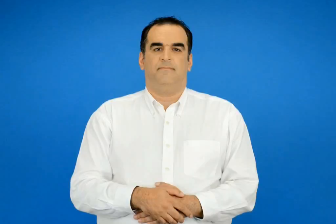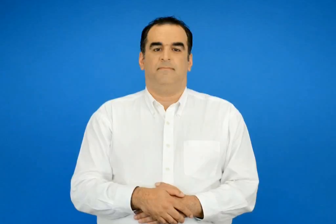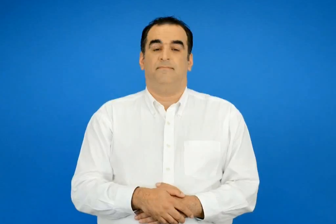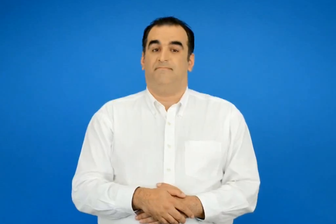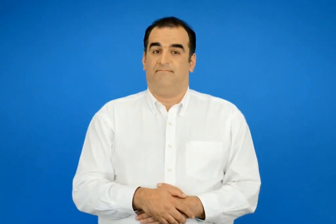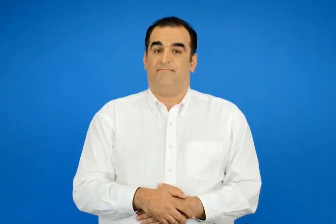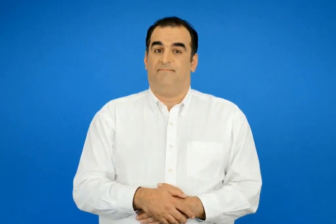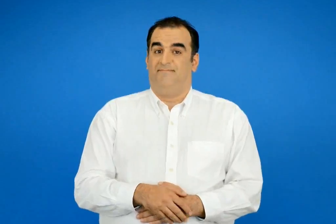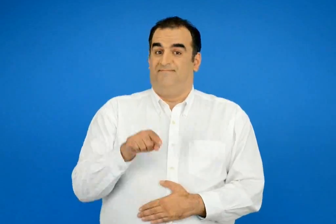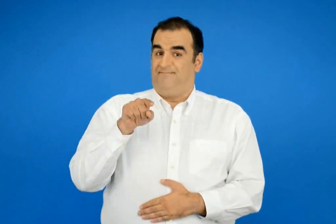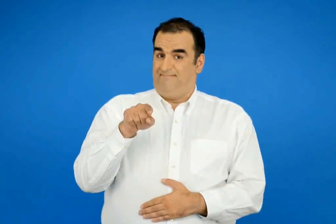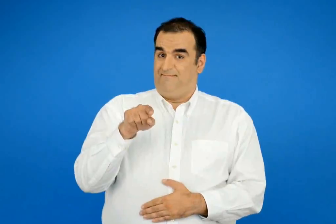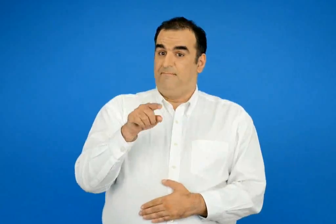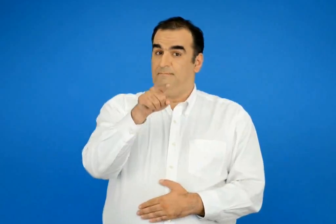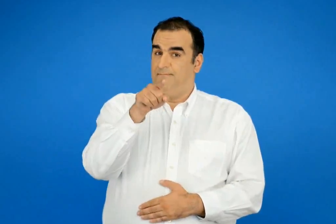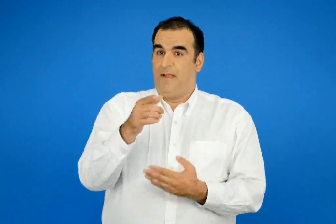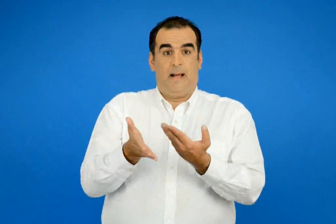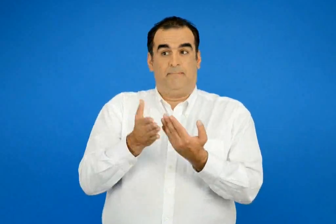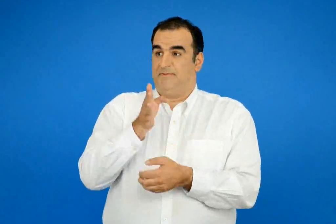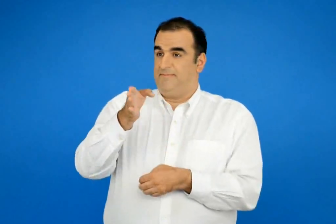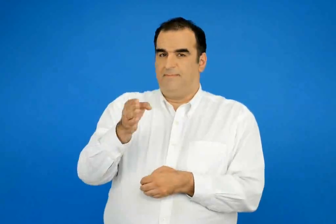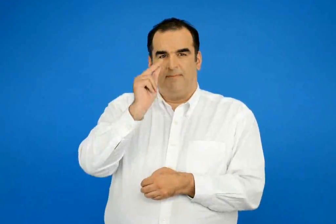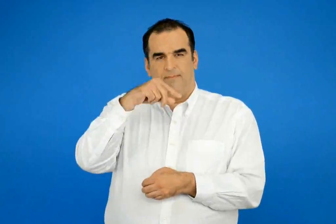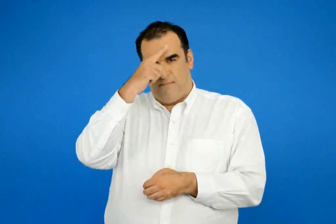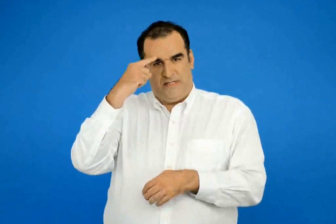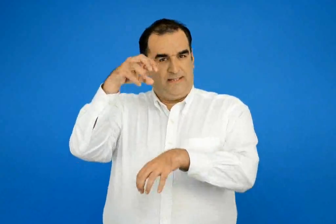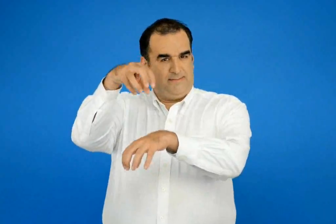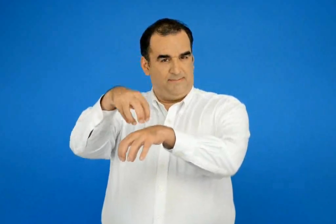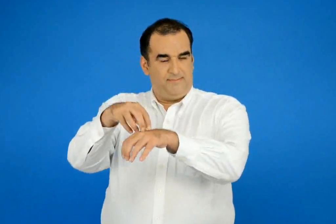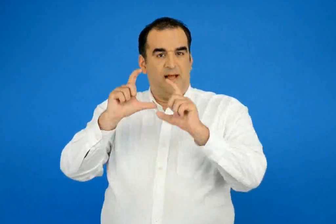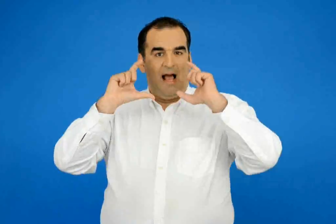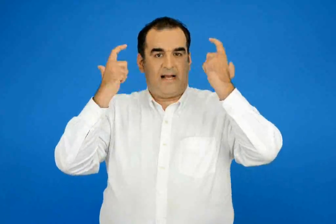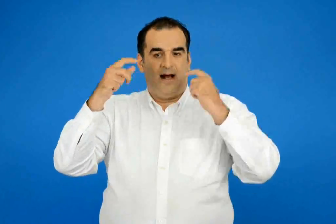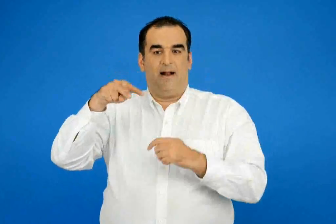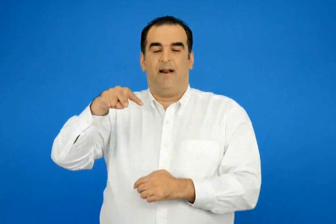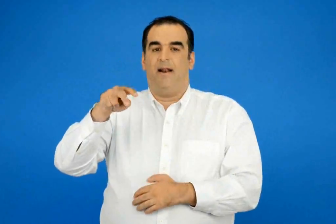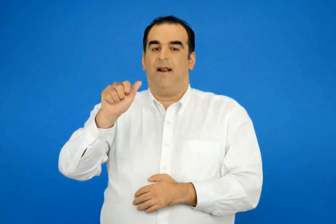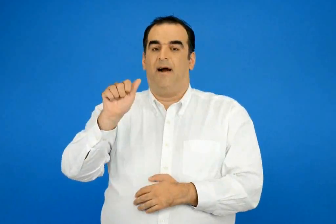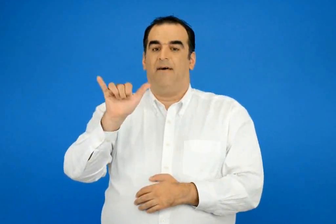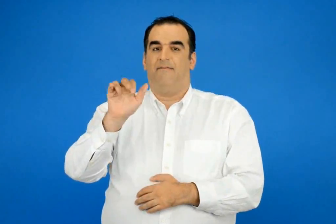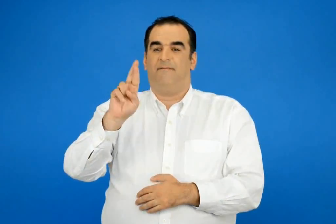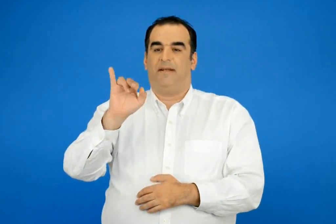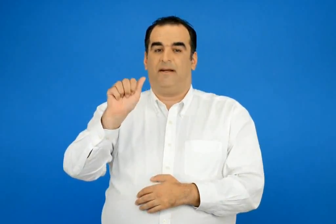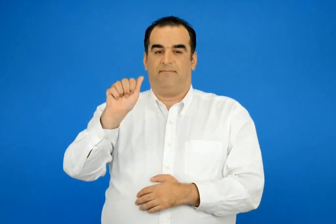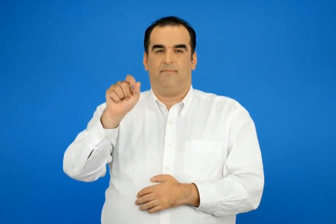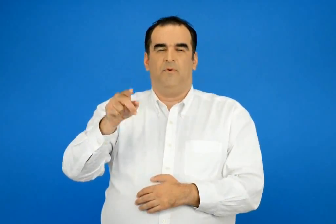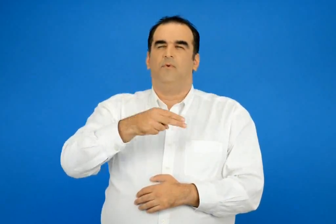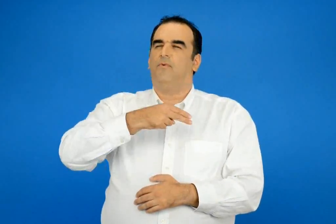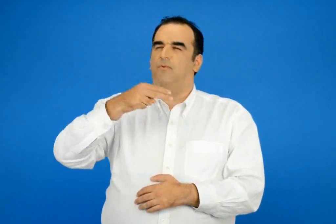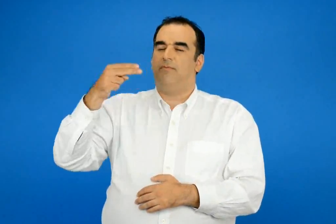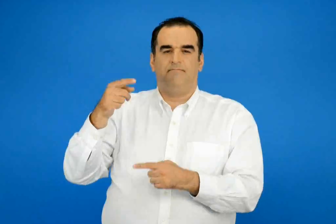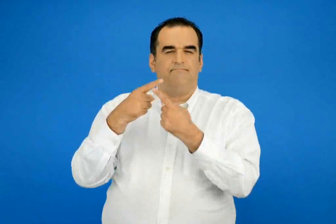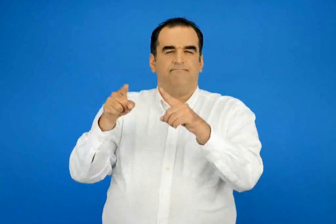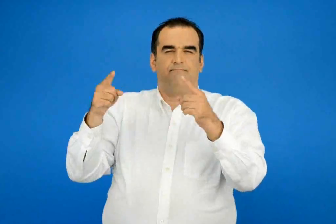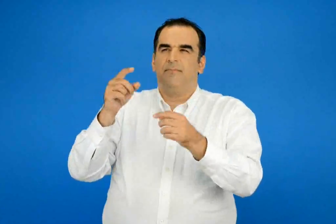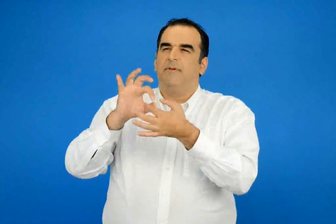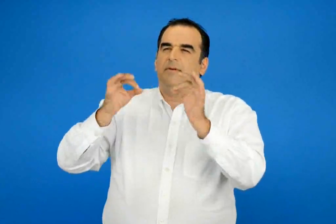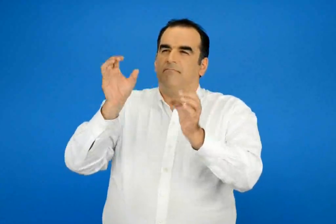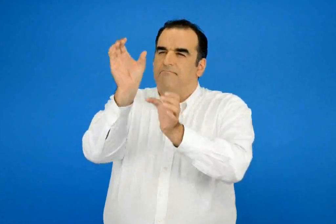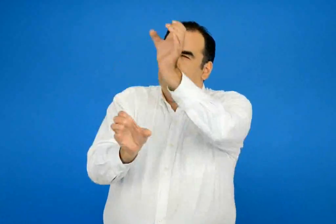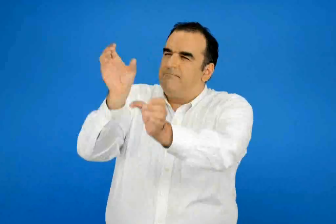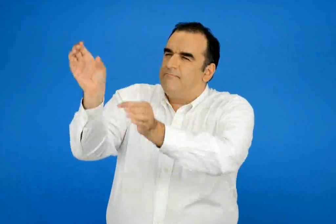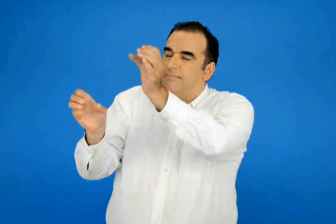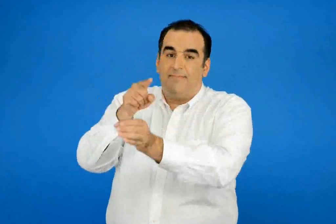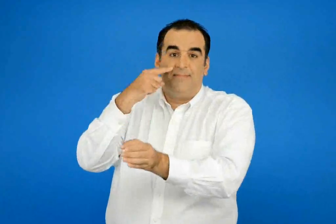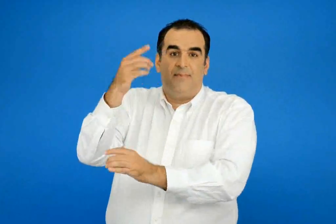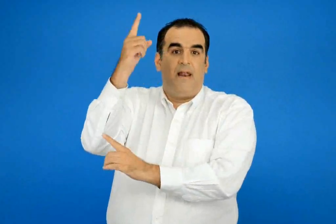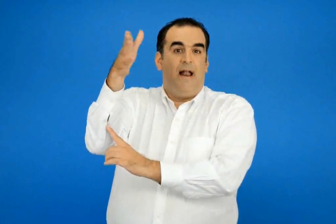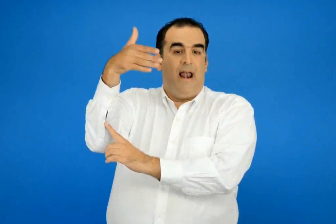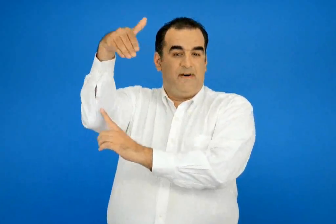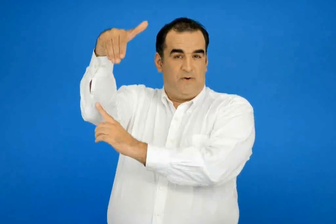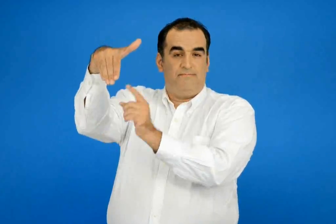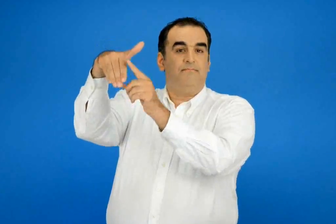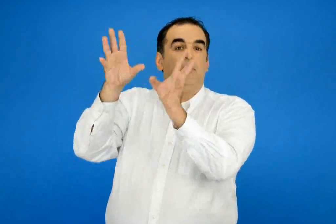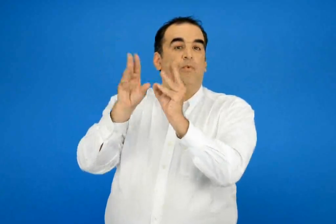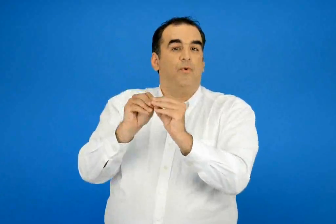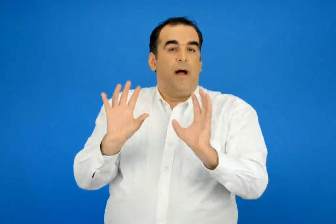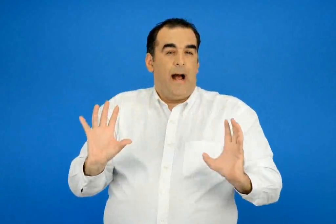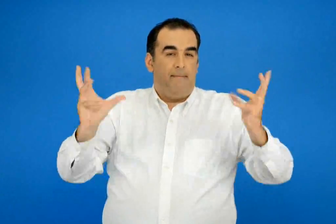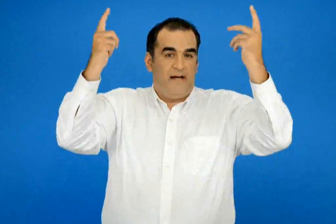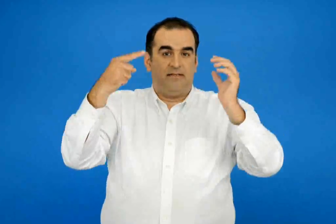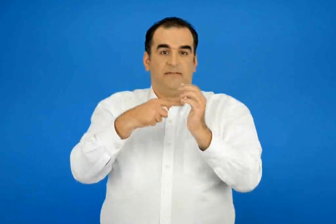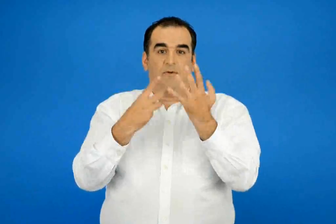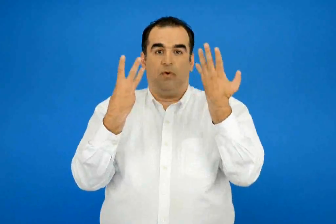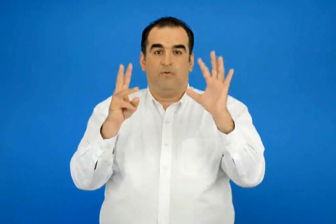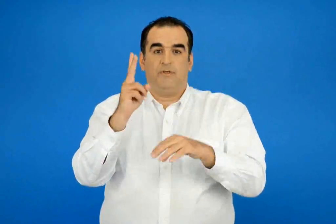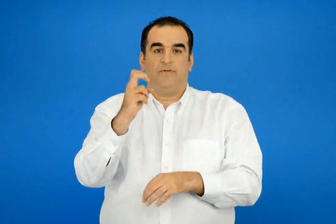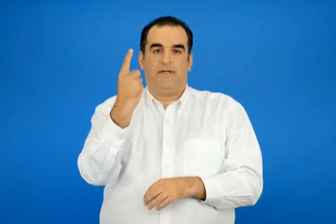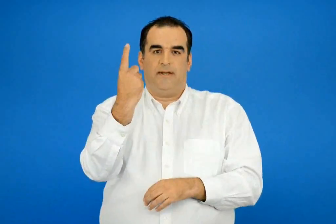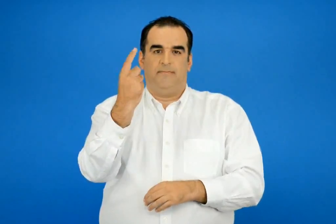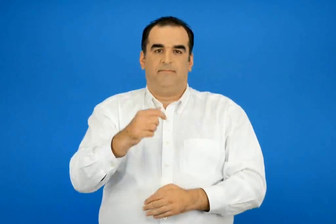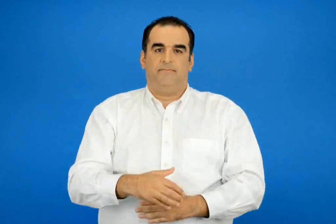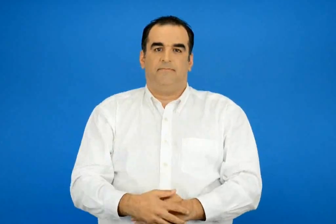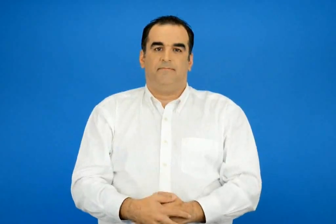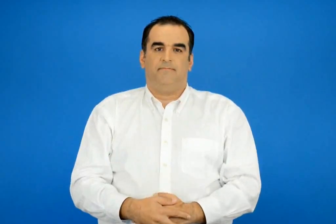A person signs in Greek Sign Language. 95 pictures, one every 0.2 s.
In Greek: μπορείτε επίσης να επισκεφτείτε το ιστορικό μοναστήρι της αγίας λαύρας οπού ανάμεσα σε άλλα κειμήλια θα δείτε και το λάβαρο της επανάστασης του 1821
